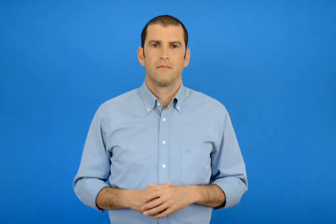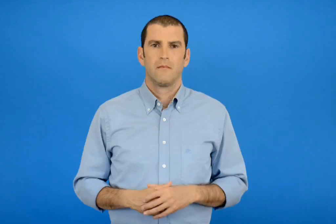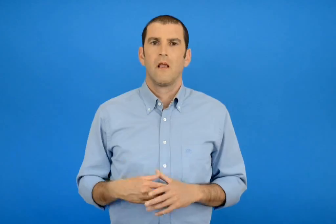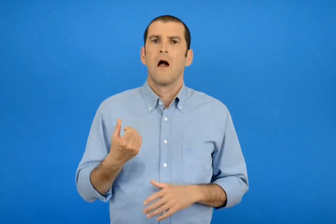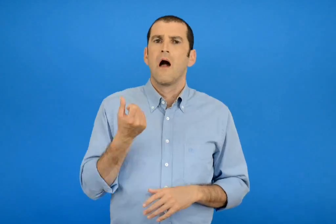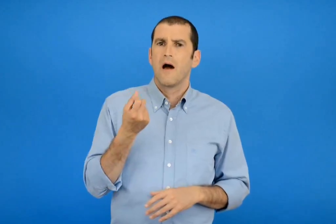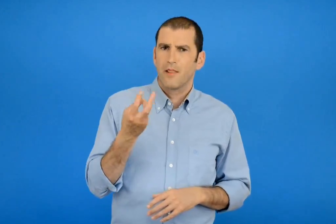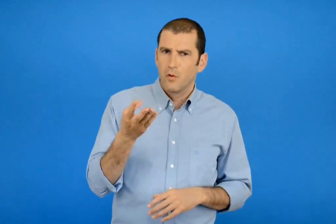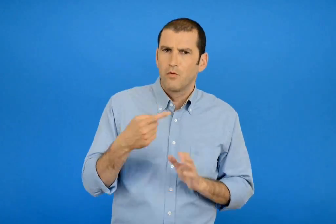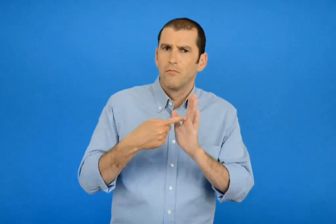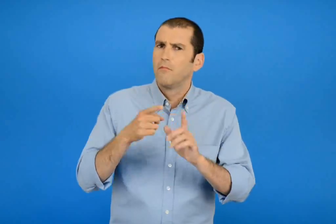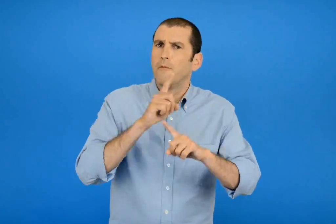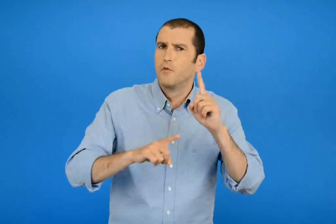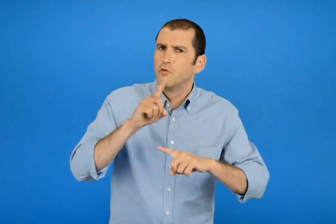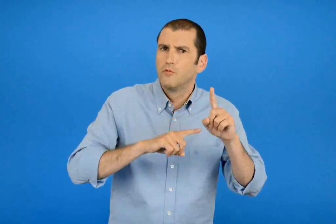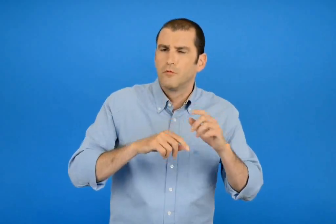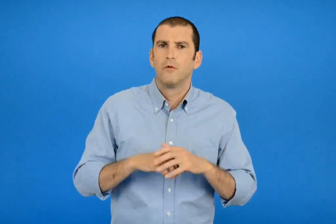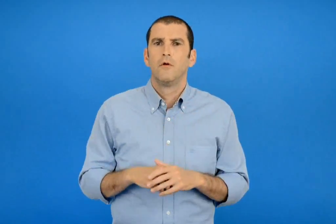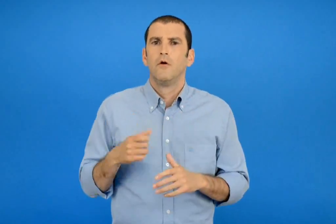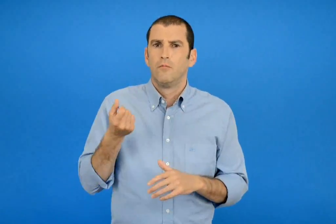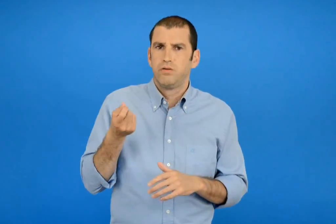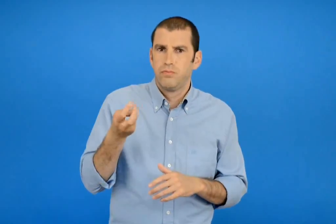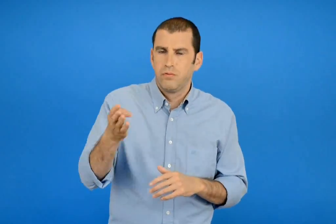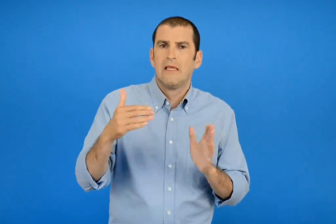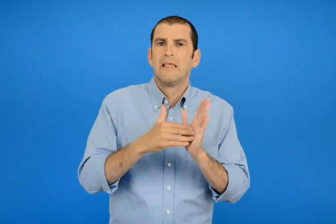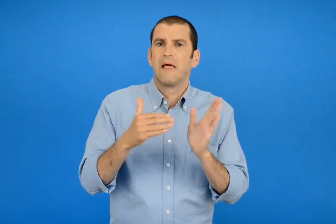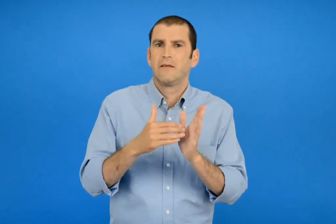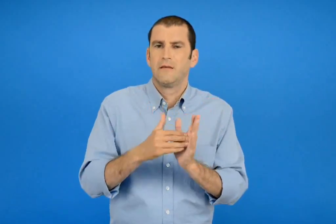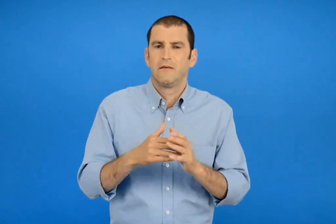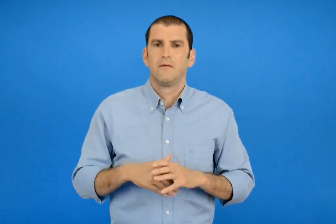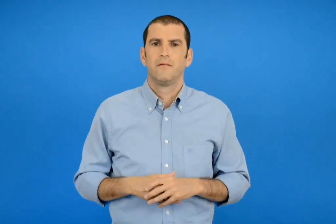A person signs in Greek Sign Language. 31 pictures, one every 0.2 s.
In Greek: ποιόν αριθμό δείχνουν ; μετρώ με χιλιάδες
